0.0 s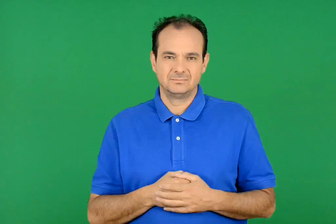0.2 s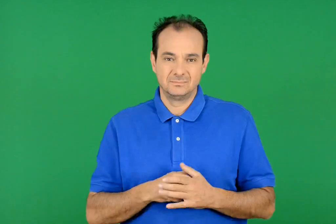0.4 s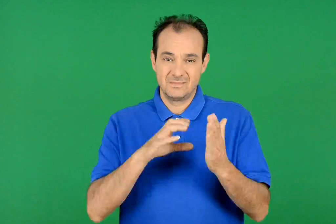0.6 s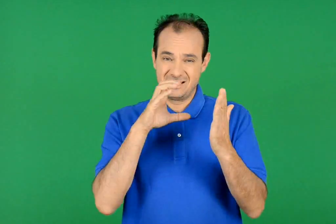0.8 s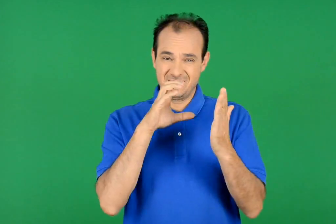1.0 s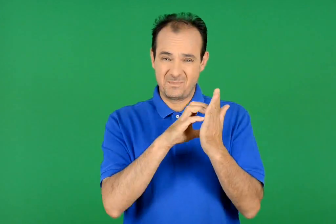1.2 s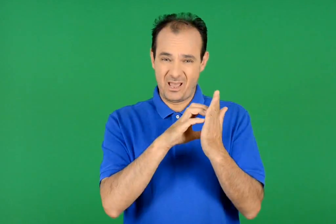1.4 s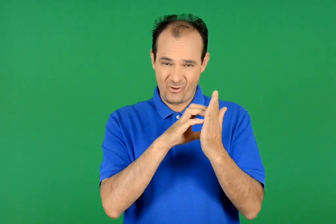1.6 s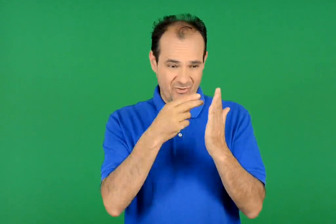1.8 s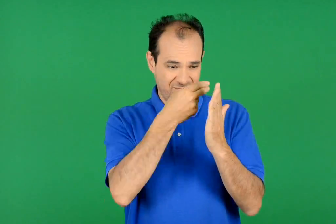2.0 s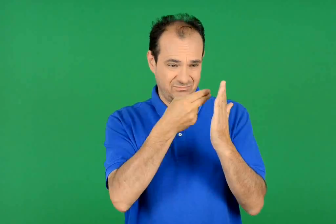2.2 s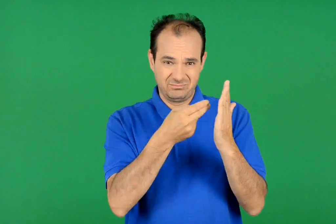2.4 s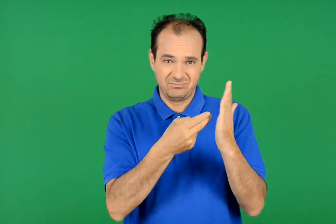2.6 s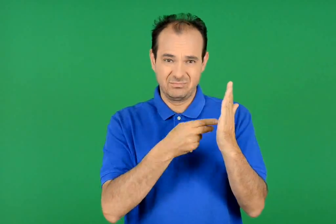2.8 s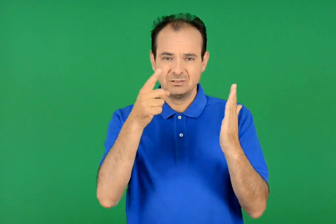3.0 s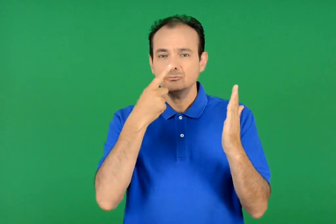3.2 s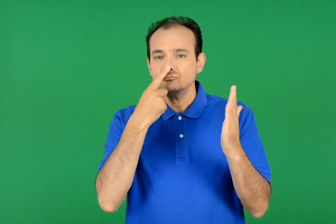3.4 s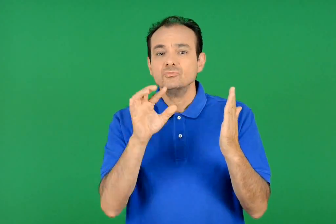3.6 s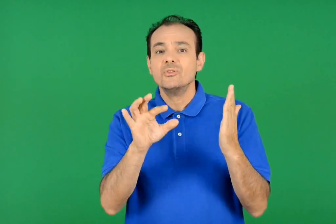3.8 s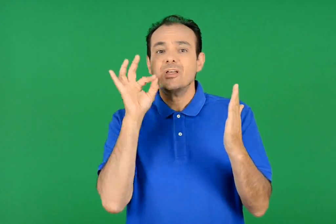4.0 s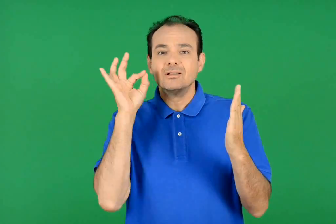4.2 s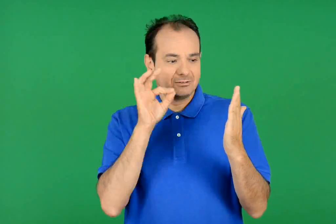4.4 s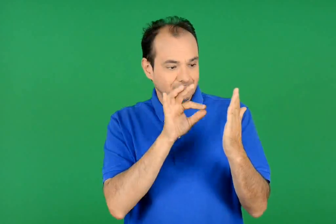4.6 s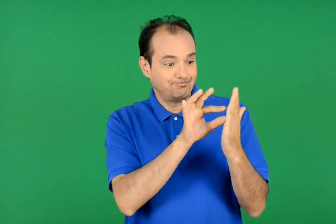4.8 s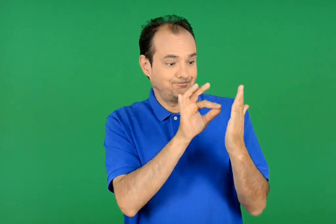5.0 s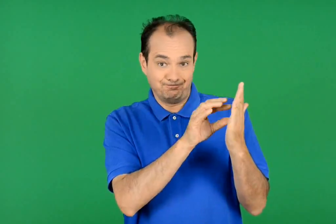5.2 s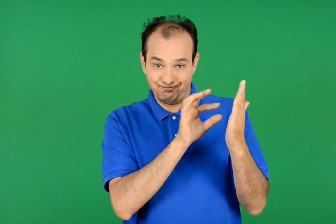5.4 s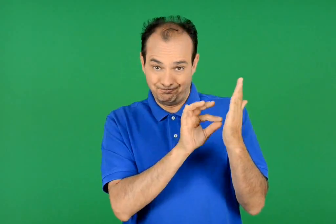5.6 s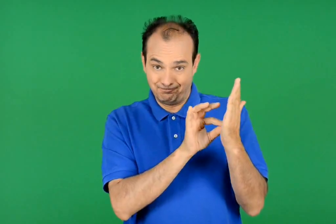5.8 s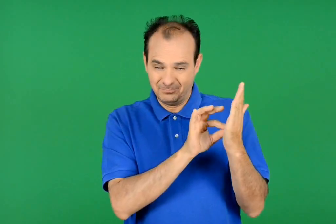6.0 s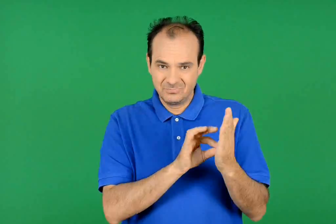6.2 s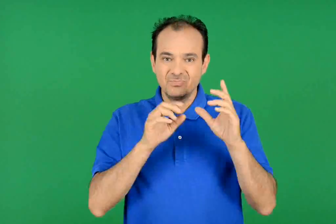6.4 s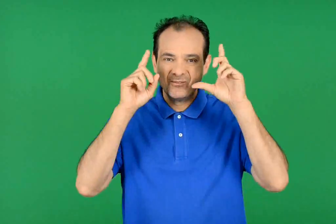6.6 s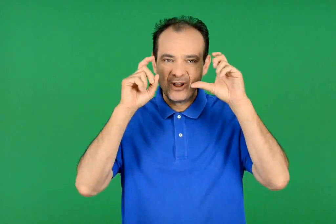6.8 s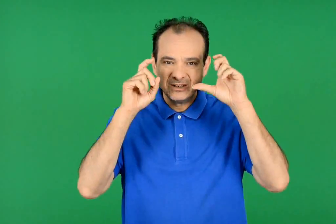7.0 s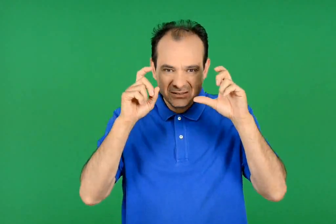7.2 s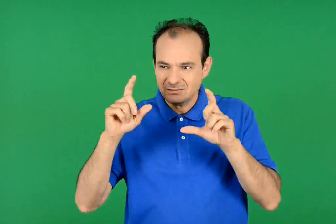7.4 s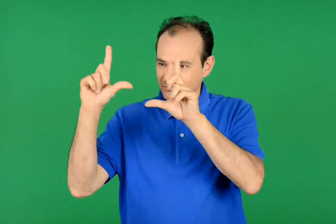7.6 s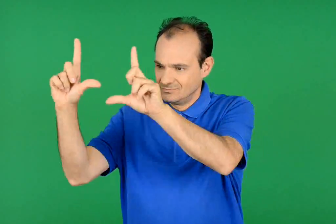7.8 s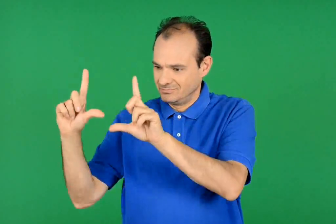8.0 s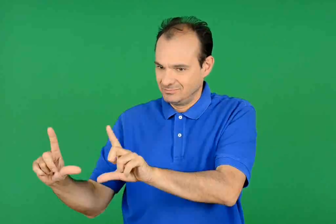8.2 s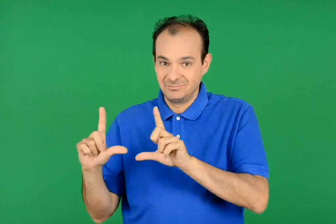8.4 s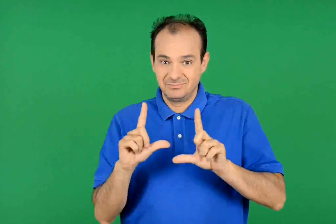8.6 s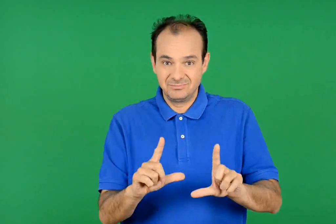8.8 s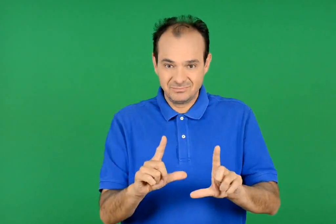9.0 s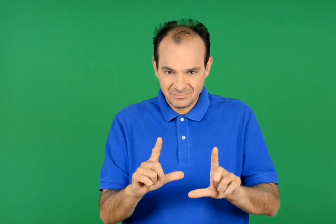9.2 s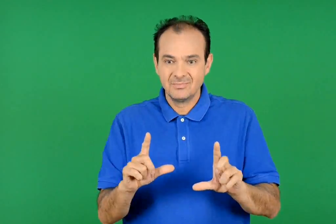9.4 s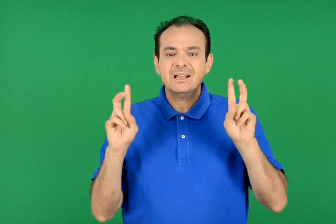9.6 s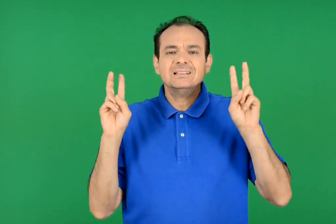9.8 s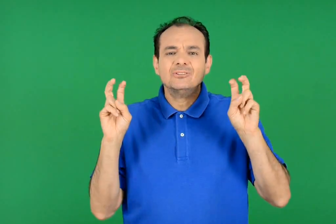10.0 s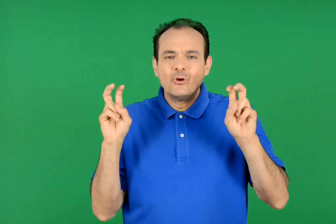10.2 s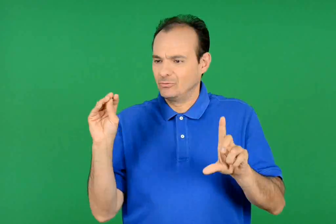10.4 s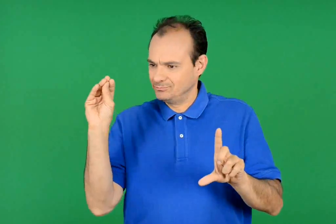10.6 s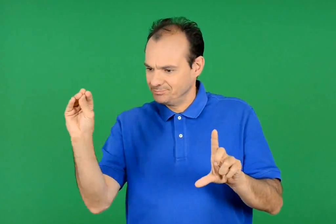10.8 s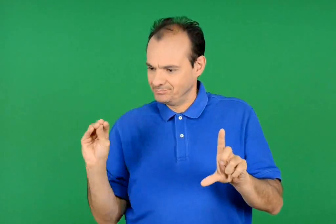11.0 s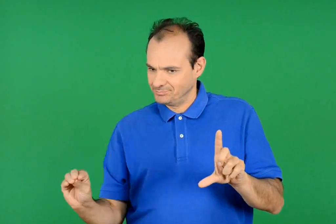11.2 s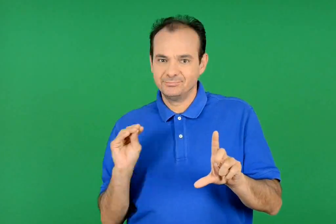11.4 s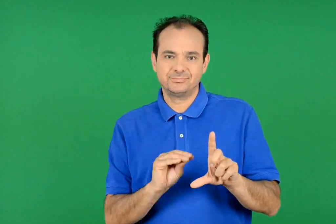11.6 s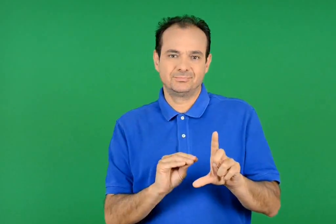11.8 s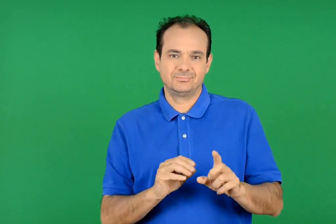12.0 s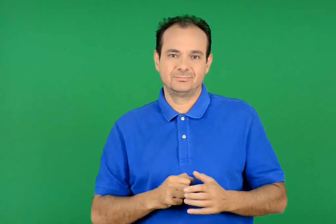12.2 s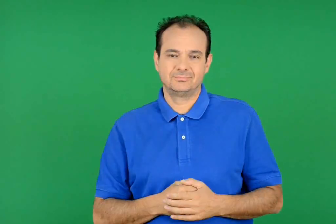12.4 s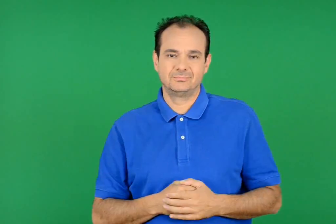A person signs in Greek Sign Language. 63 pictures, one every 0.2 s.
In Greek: διάλεξε φράσεις και προτάσεις του κειμένου που θα μπορούσες να βάλεις για τίτλο στις φωτογραφίες
